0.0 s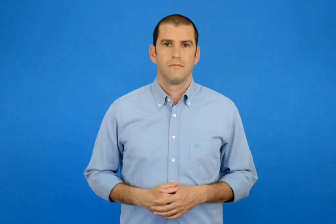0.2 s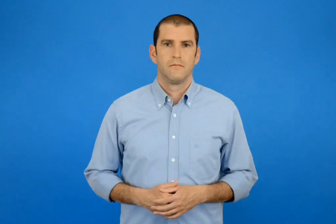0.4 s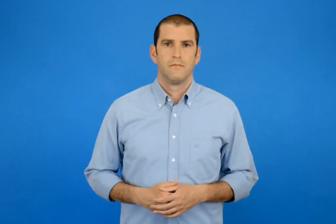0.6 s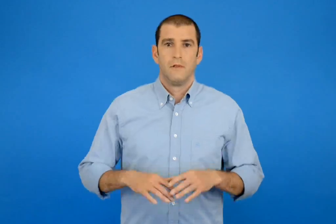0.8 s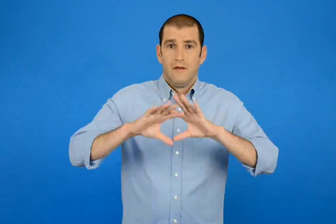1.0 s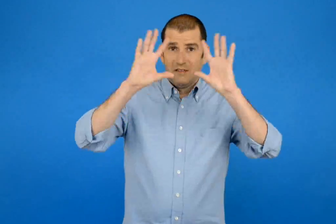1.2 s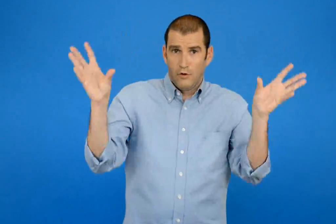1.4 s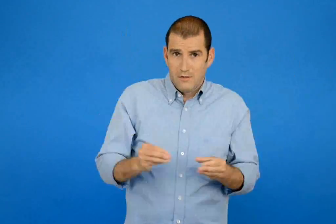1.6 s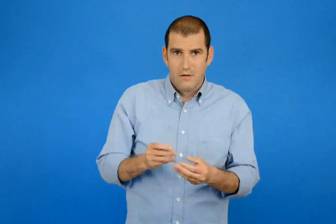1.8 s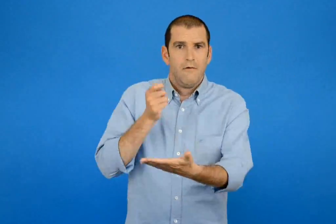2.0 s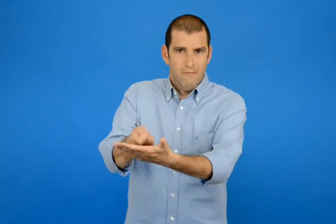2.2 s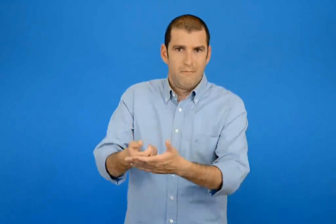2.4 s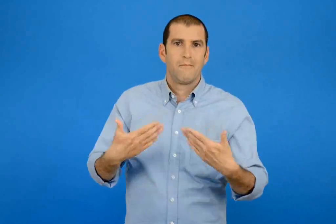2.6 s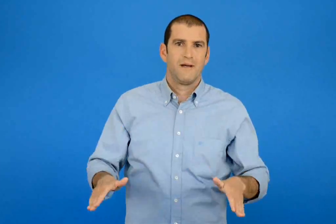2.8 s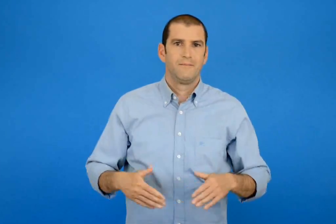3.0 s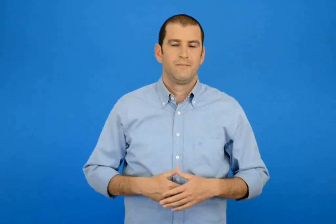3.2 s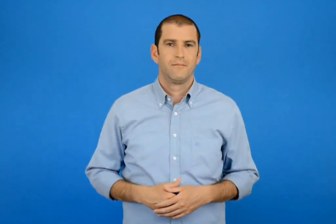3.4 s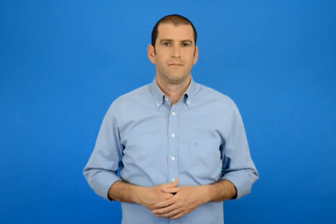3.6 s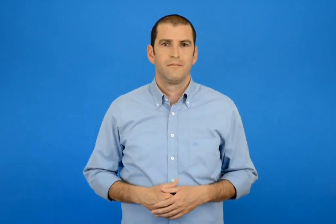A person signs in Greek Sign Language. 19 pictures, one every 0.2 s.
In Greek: έδωσε συνολικά
